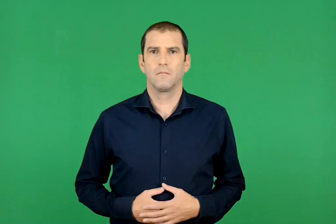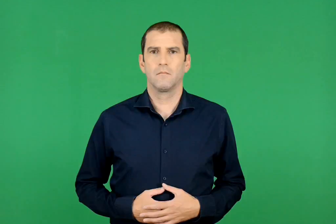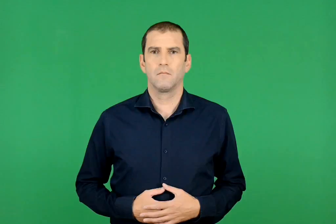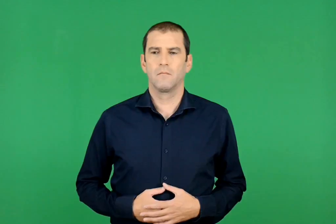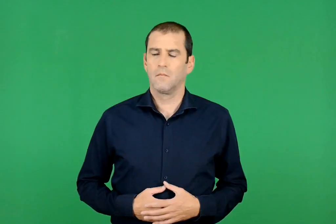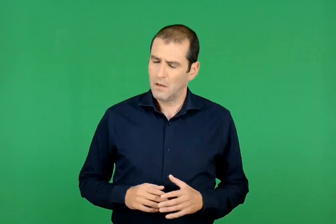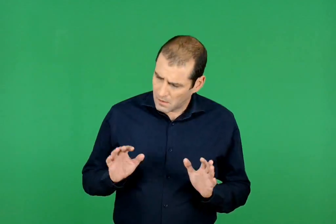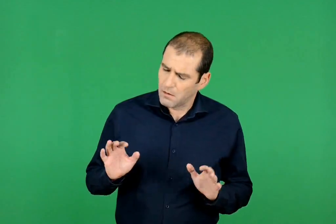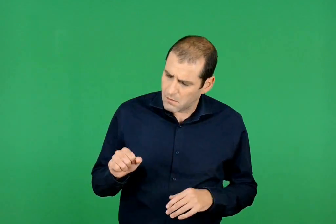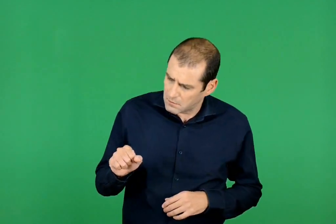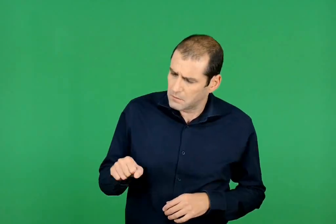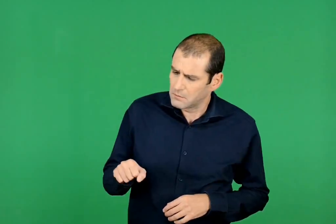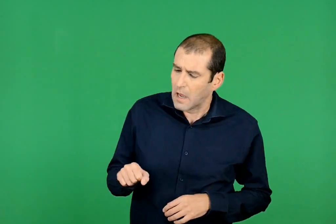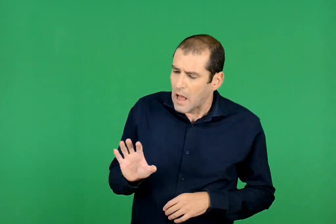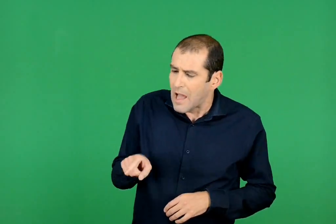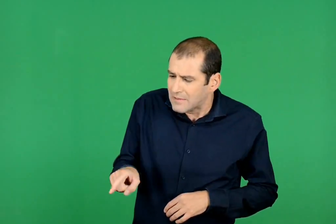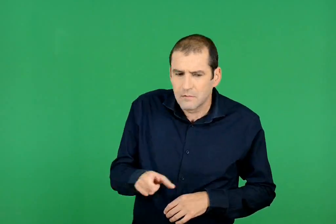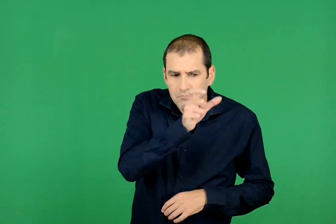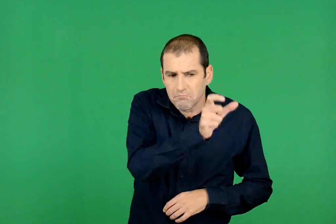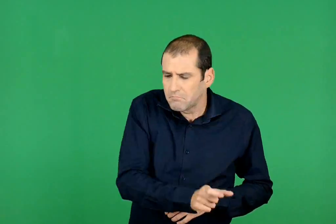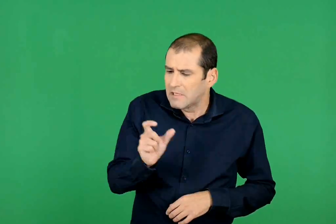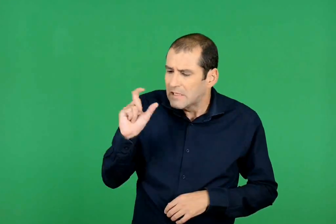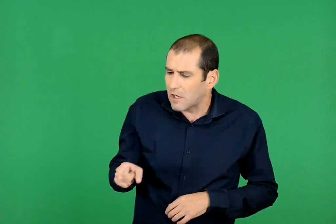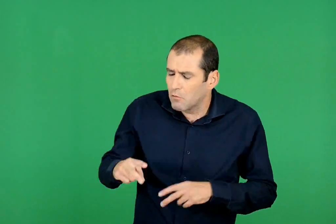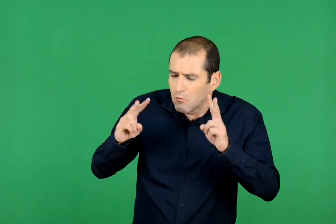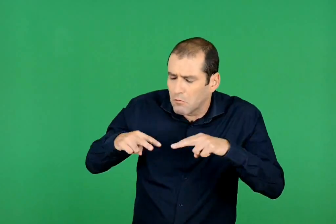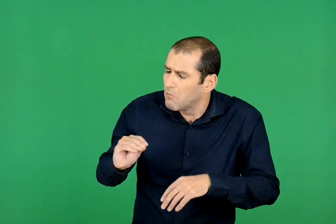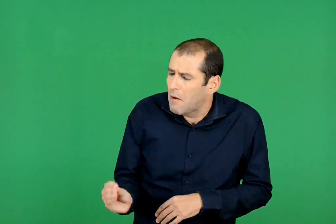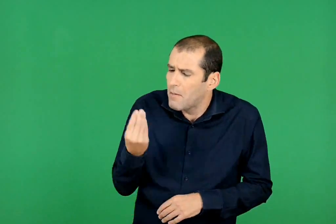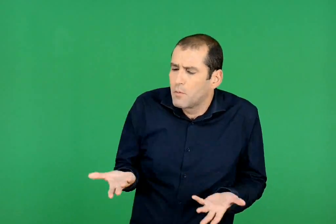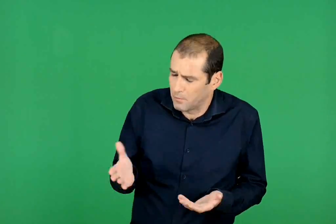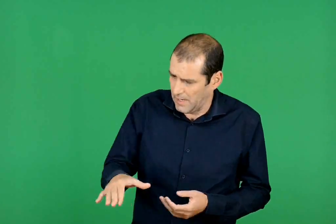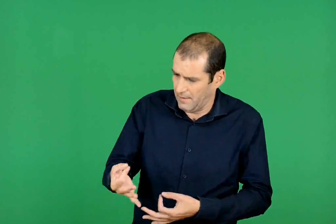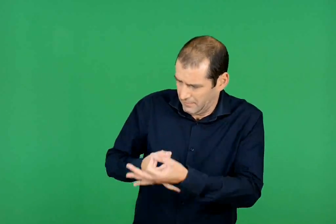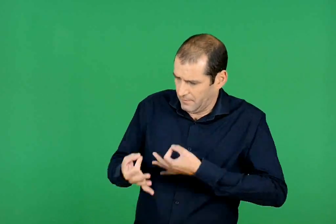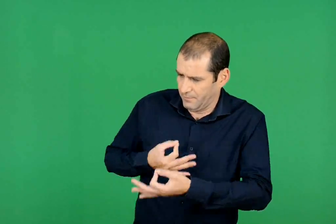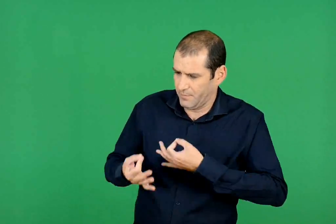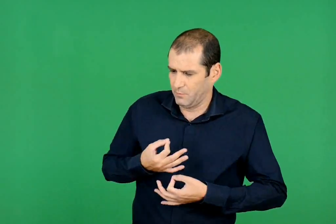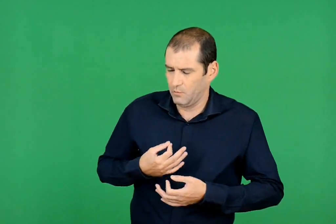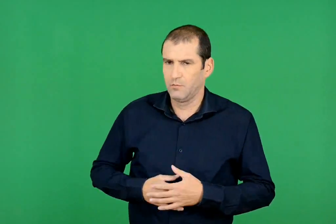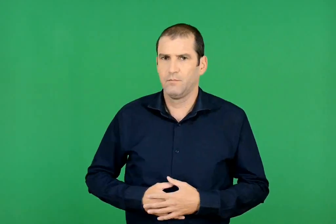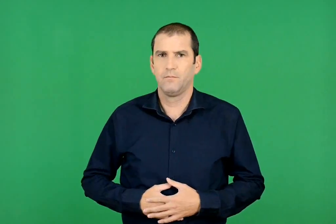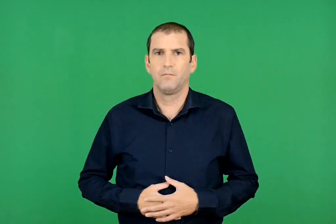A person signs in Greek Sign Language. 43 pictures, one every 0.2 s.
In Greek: καλά. και συ πού τον γνώρισες τον ιταλό ; κάτσε να μου πεις
